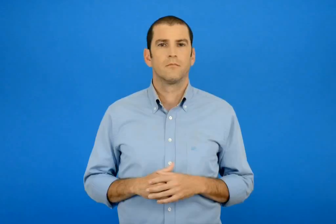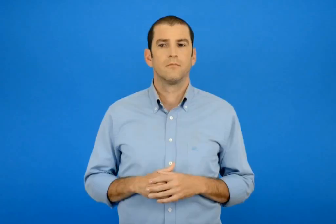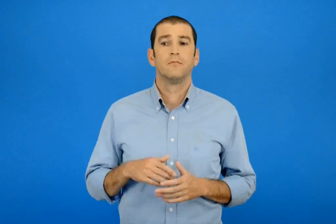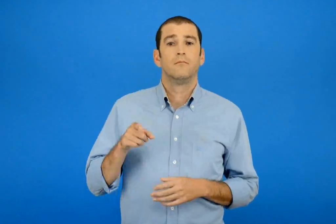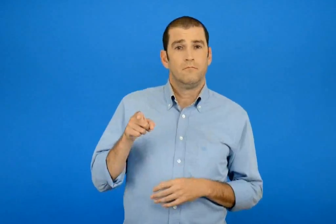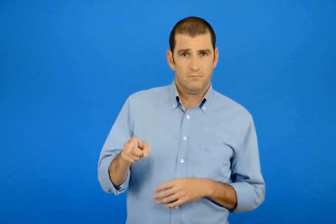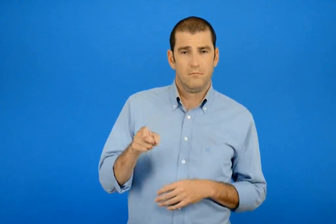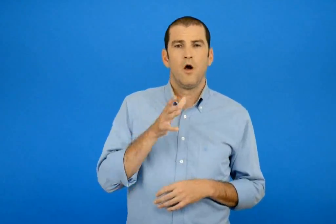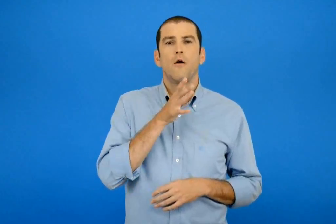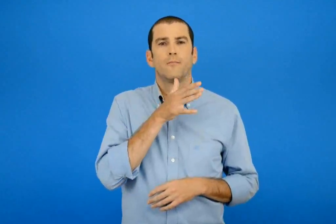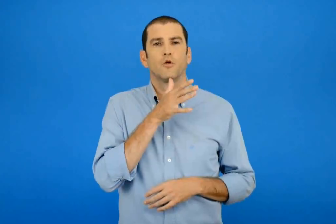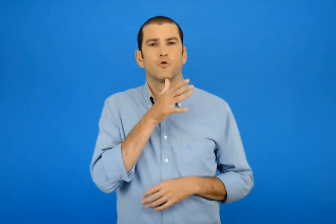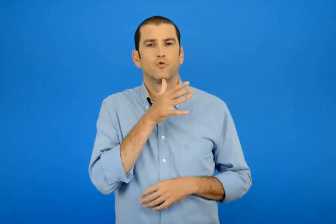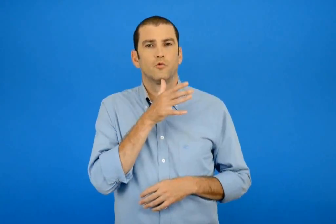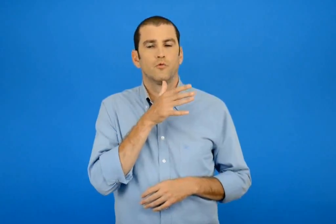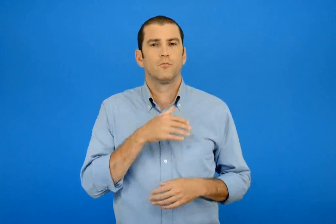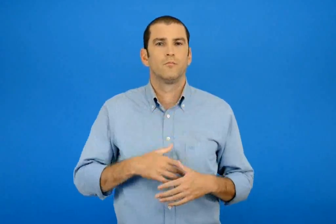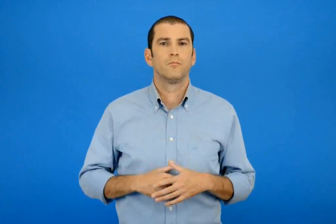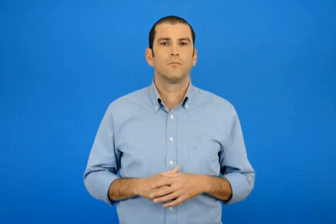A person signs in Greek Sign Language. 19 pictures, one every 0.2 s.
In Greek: πρόχειρος
